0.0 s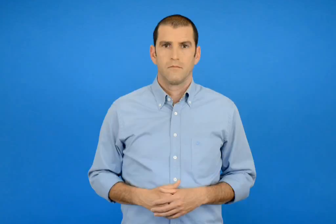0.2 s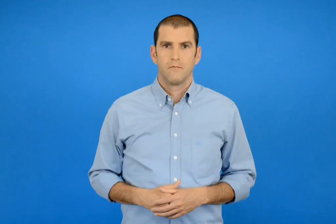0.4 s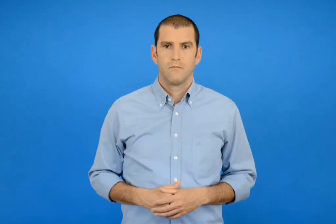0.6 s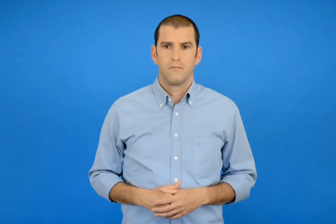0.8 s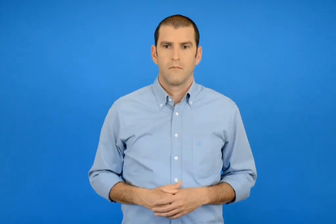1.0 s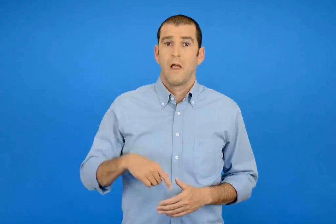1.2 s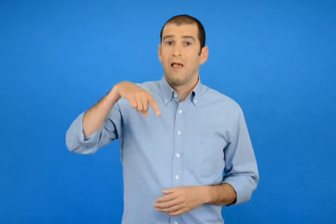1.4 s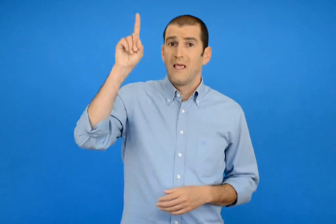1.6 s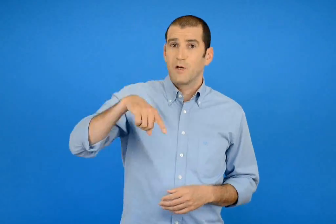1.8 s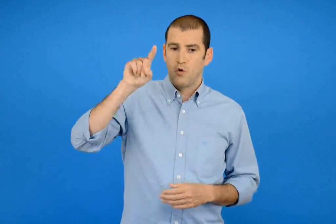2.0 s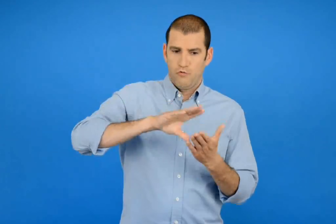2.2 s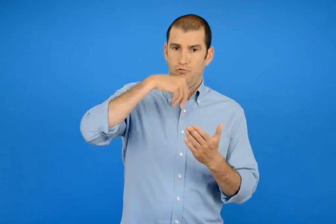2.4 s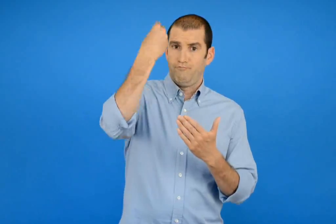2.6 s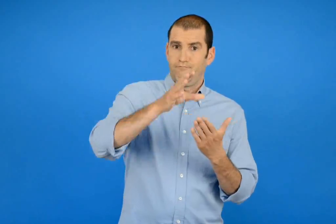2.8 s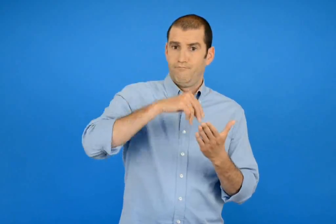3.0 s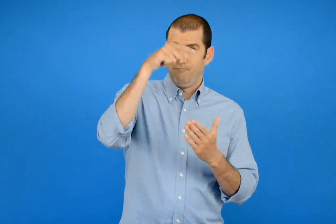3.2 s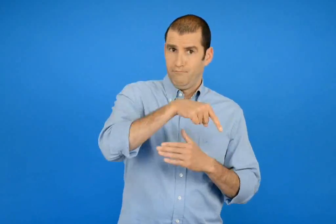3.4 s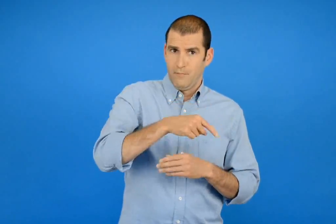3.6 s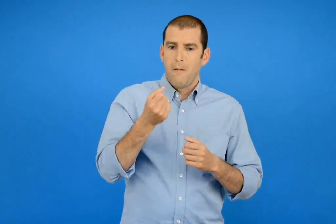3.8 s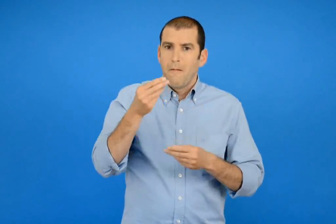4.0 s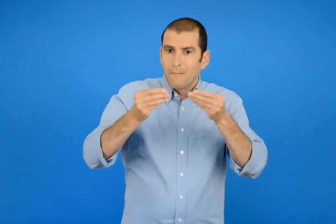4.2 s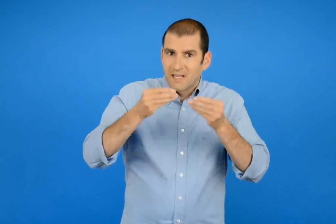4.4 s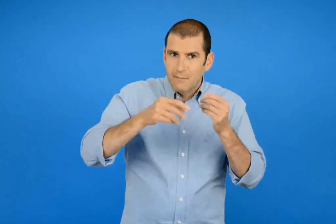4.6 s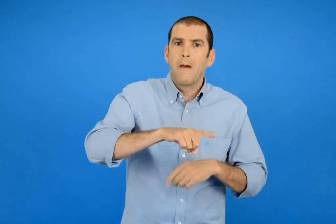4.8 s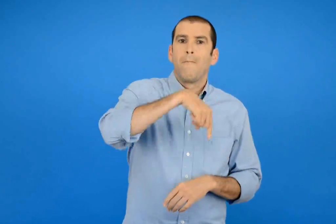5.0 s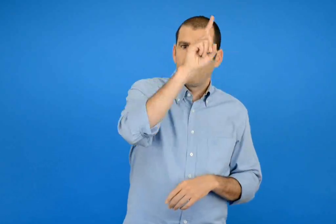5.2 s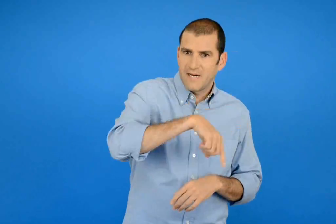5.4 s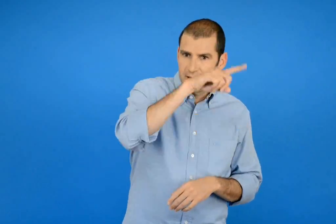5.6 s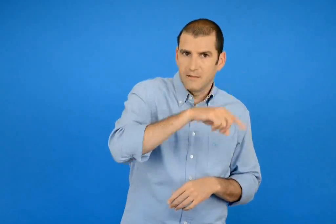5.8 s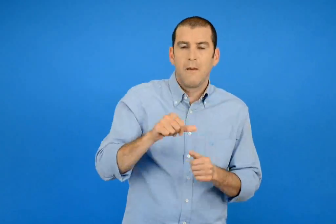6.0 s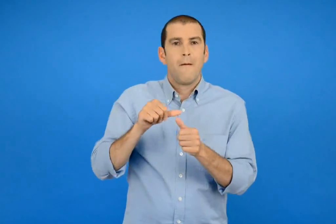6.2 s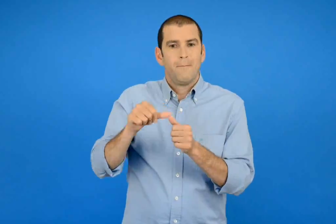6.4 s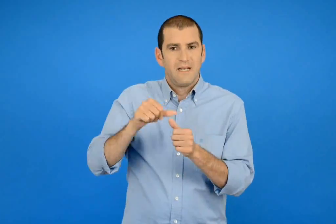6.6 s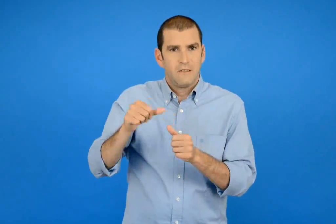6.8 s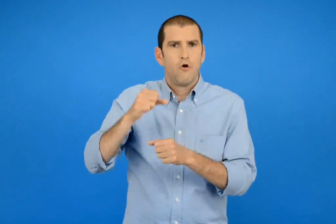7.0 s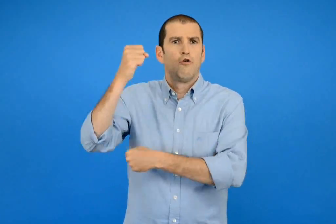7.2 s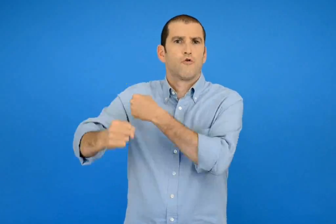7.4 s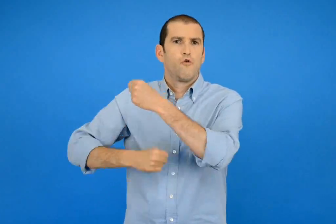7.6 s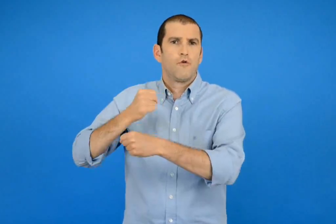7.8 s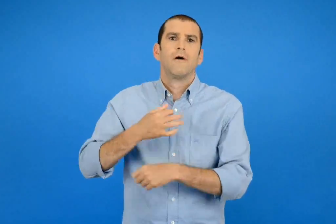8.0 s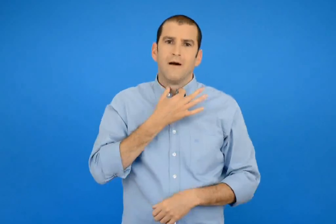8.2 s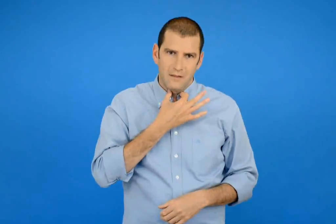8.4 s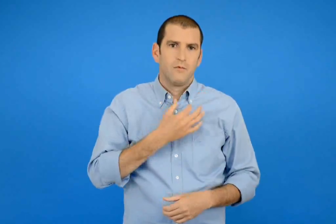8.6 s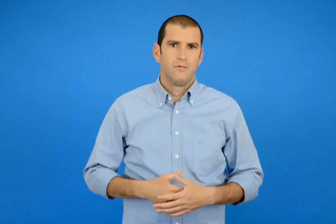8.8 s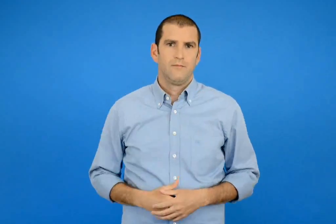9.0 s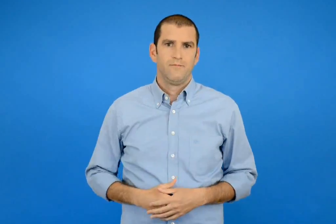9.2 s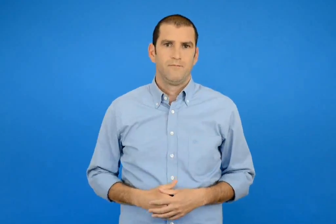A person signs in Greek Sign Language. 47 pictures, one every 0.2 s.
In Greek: χρησιμοποιούμε το ημερολόγιο για να μετράμε τις μέρες τους μήνες και τα χρονιά
